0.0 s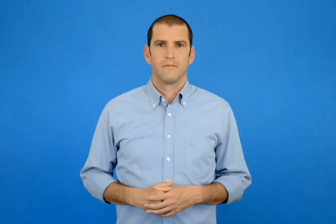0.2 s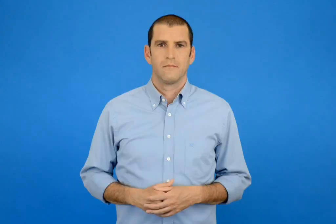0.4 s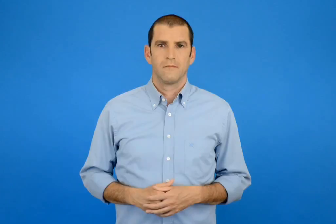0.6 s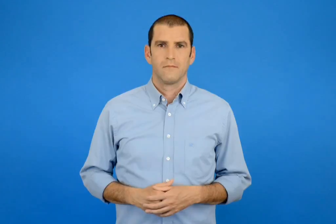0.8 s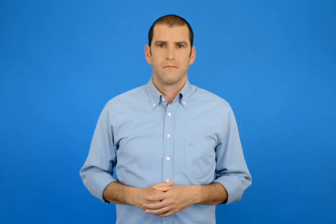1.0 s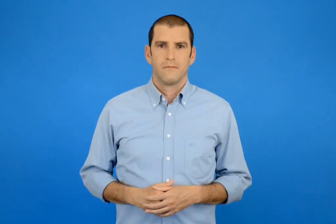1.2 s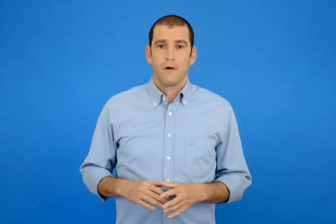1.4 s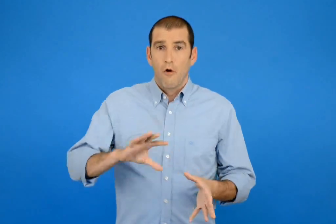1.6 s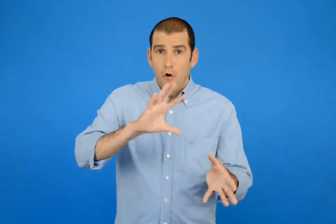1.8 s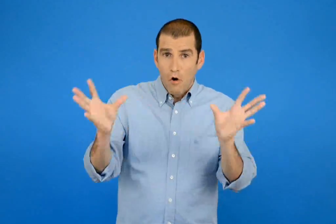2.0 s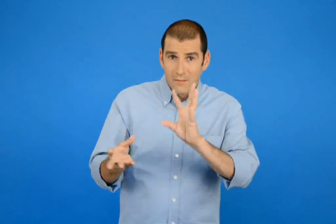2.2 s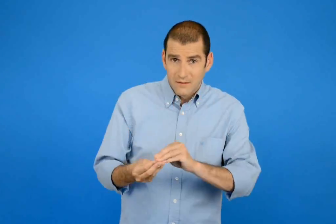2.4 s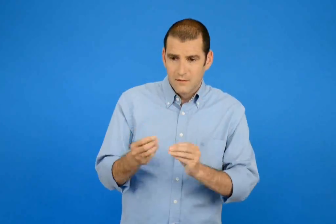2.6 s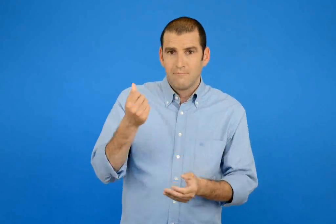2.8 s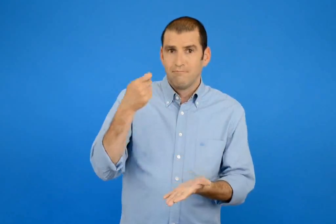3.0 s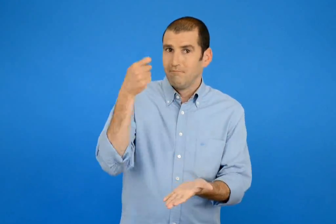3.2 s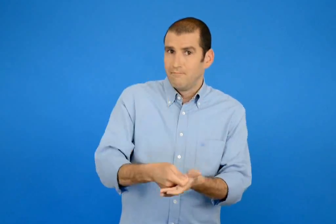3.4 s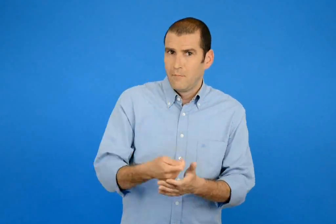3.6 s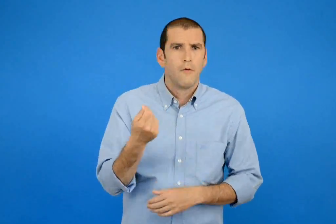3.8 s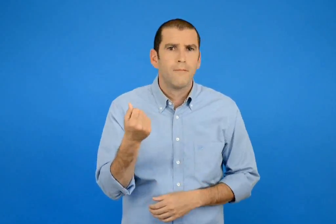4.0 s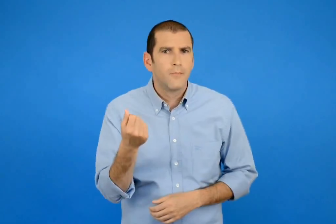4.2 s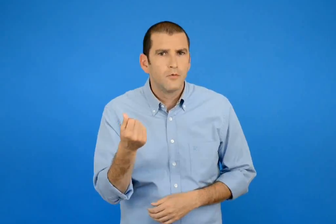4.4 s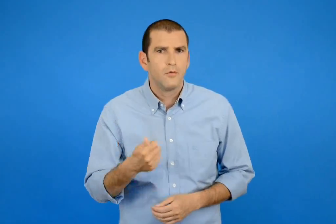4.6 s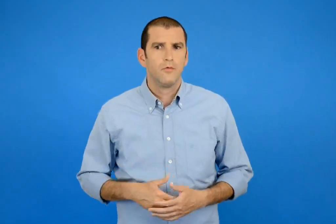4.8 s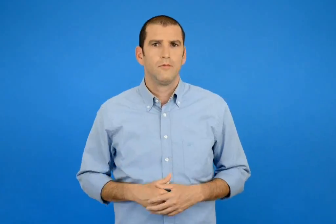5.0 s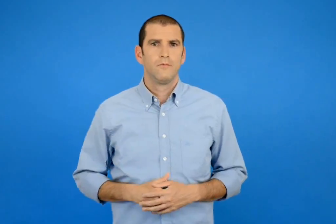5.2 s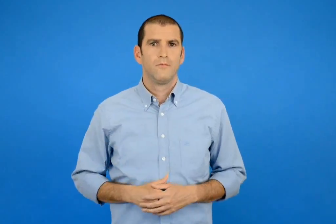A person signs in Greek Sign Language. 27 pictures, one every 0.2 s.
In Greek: πόσα χρήματα πλήρωσαν συνολικά ;
